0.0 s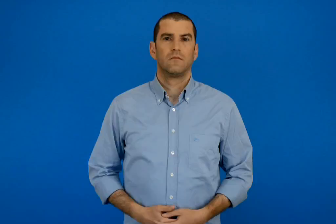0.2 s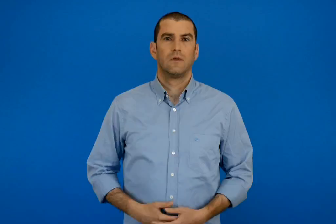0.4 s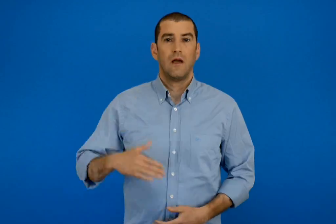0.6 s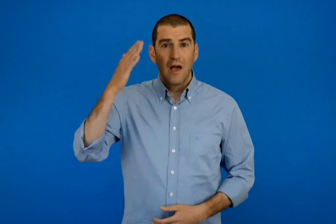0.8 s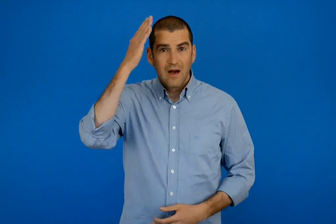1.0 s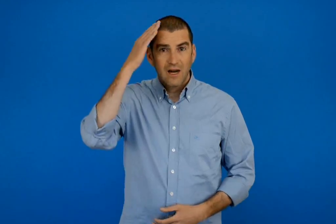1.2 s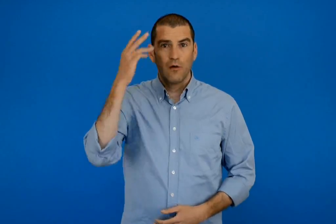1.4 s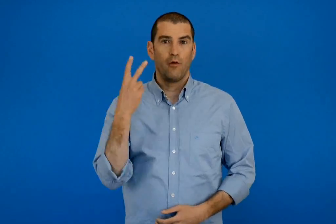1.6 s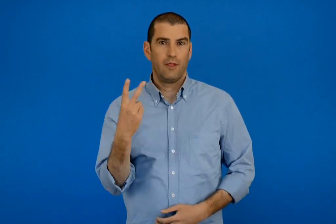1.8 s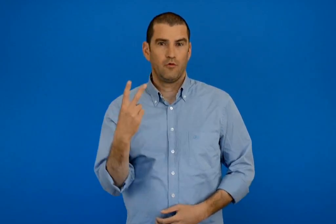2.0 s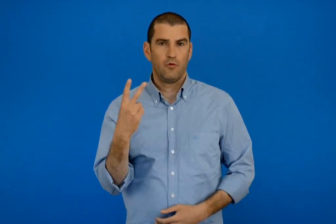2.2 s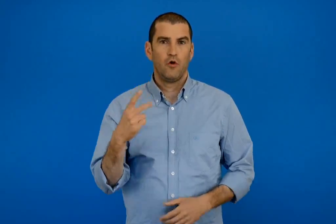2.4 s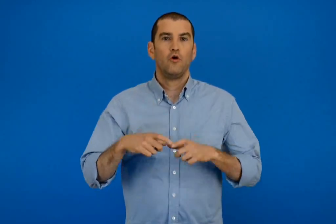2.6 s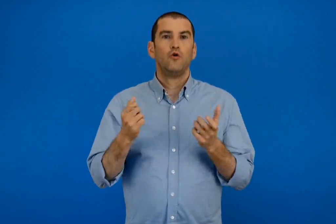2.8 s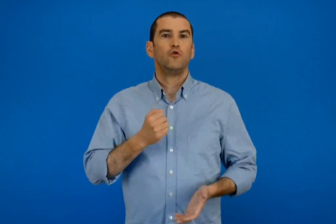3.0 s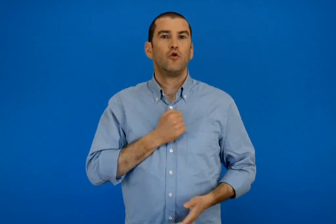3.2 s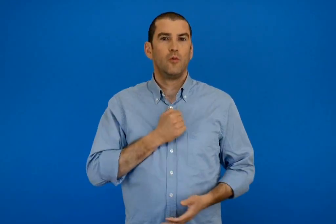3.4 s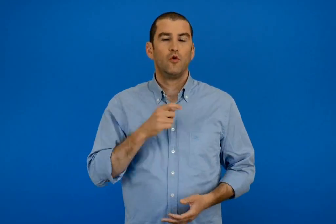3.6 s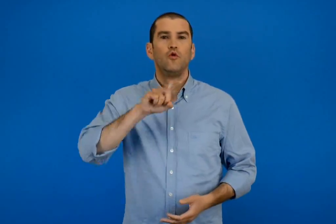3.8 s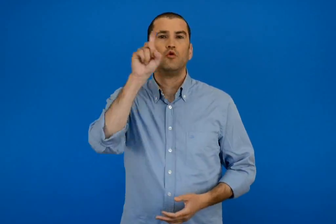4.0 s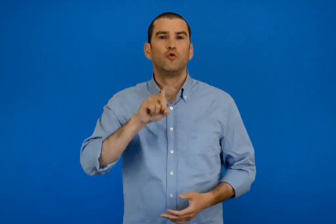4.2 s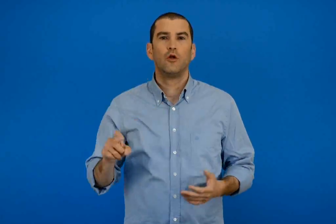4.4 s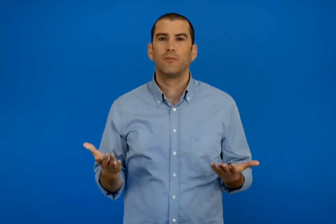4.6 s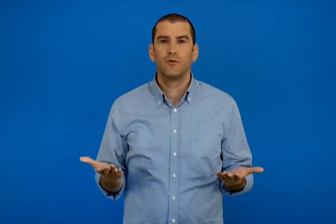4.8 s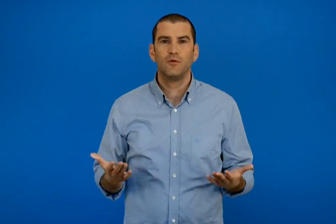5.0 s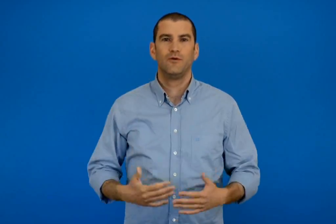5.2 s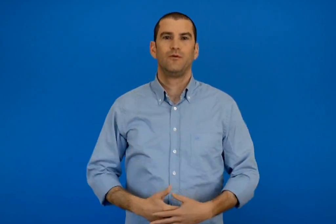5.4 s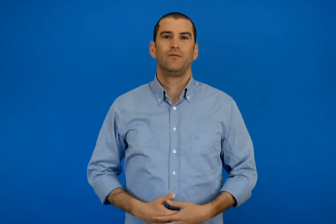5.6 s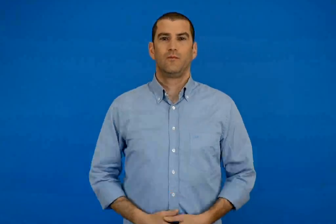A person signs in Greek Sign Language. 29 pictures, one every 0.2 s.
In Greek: κεφάλαιο 2 πως ζούμε στο σχολείο ;
